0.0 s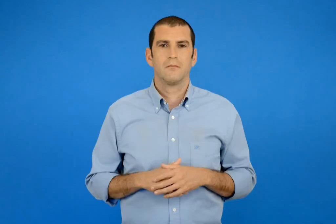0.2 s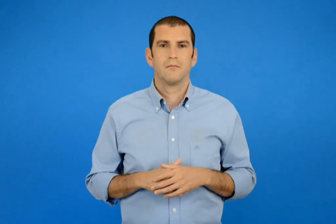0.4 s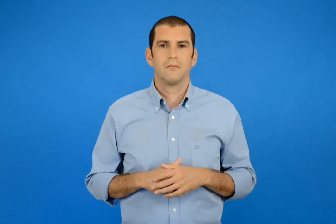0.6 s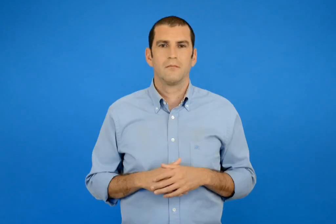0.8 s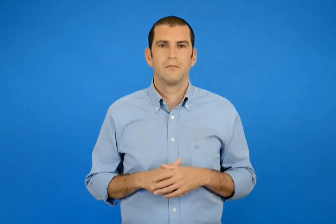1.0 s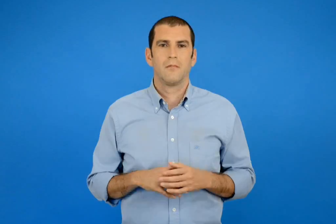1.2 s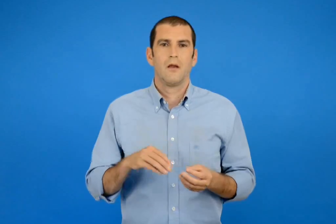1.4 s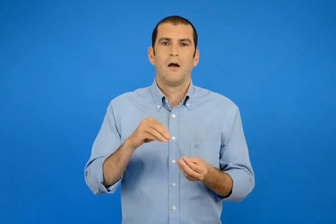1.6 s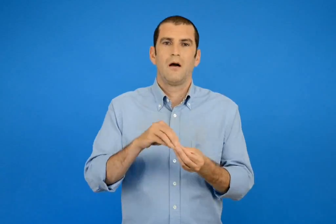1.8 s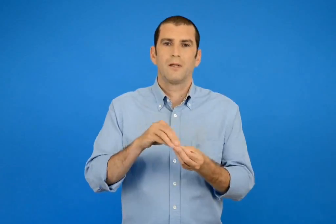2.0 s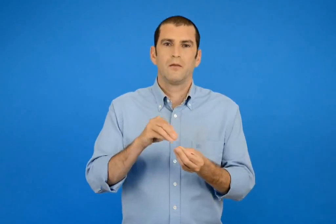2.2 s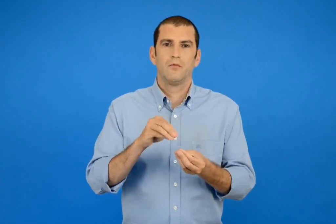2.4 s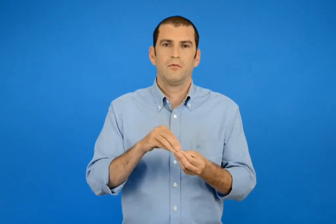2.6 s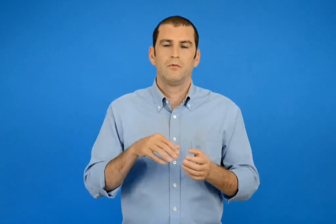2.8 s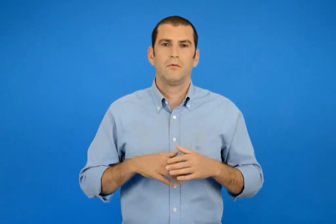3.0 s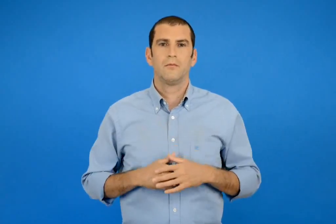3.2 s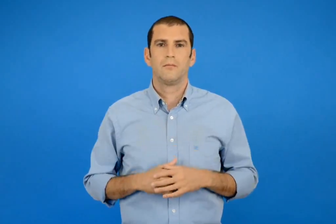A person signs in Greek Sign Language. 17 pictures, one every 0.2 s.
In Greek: απρίλιος
